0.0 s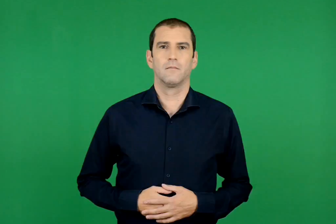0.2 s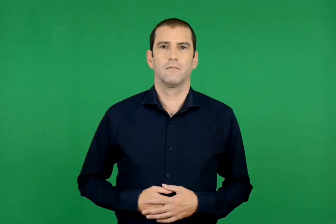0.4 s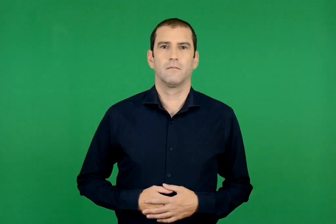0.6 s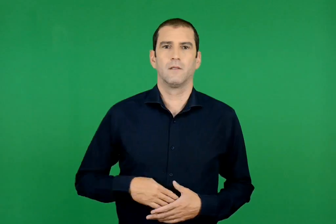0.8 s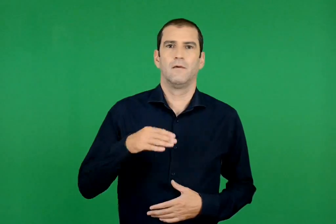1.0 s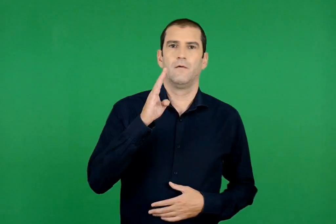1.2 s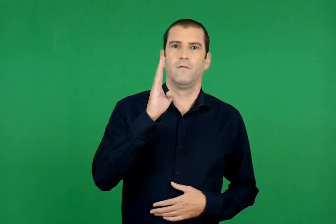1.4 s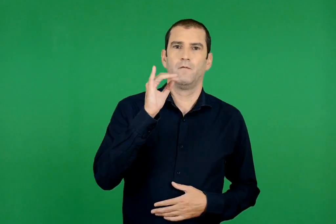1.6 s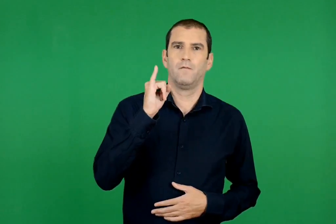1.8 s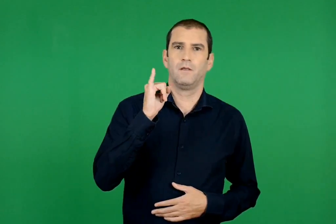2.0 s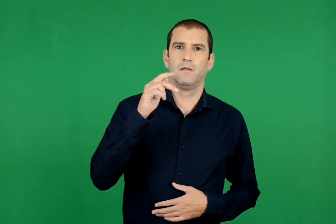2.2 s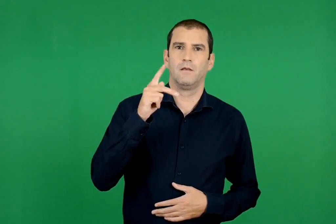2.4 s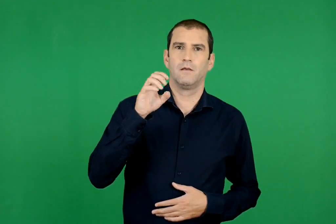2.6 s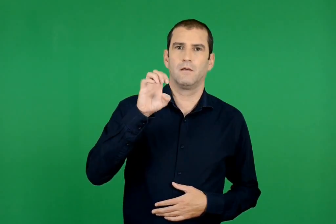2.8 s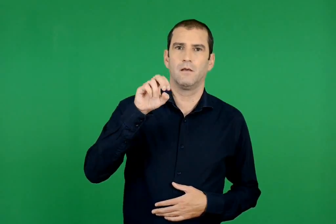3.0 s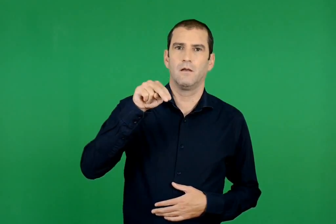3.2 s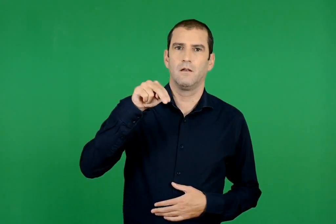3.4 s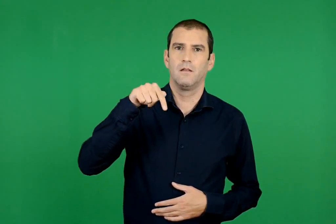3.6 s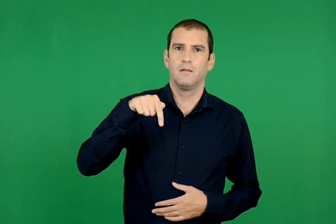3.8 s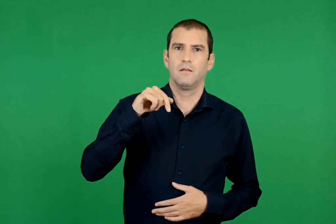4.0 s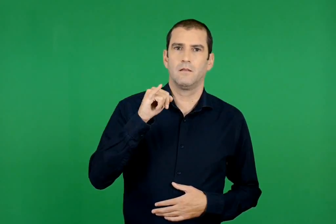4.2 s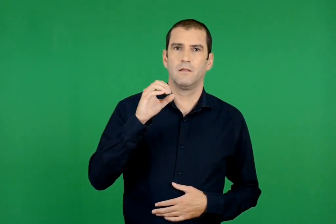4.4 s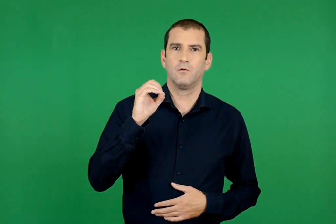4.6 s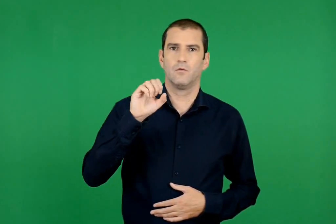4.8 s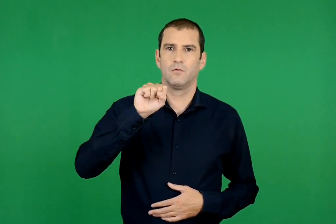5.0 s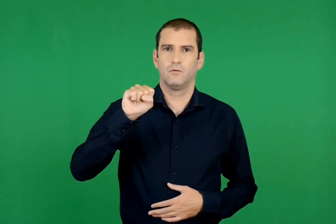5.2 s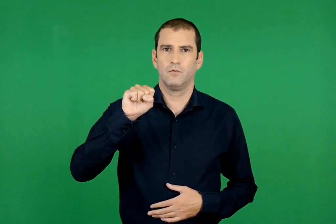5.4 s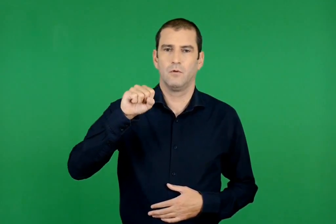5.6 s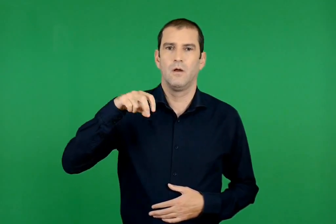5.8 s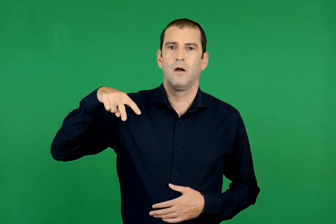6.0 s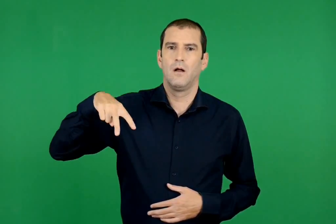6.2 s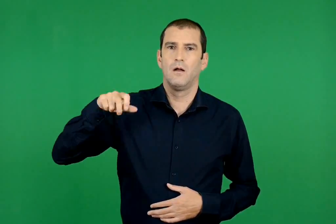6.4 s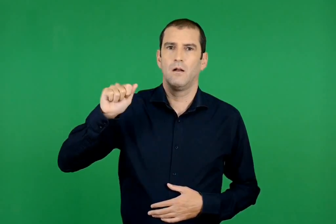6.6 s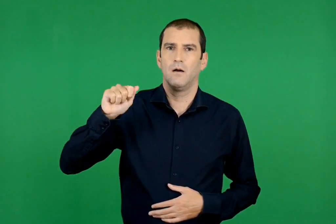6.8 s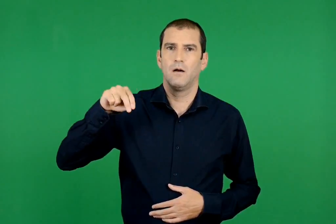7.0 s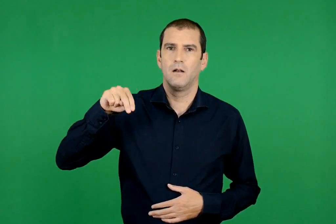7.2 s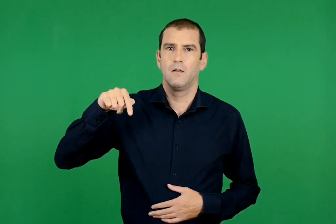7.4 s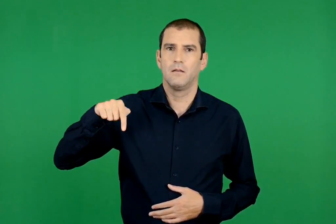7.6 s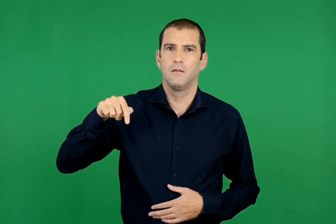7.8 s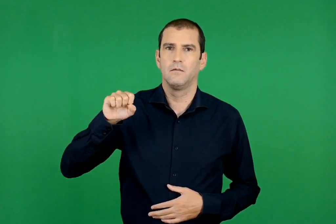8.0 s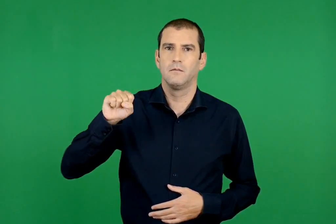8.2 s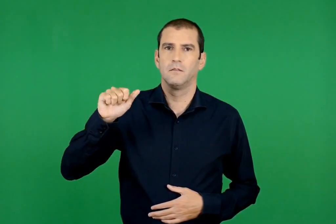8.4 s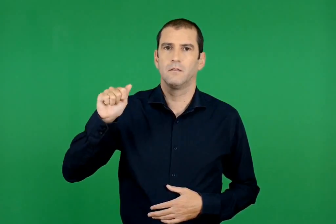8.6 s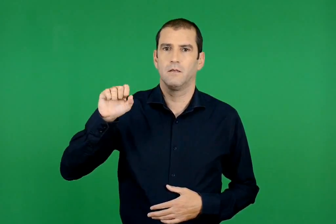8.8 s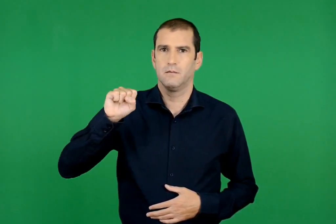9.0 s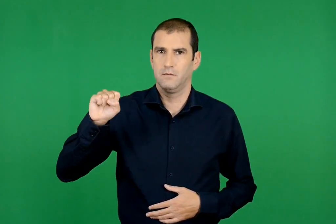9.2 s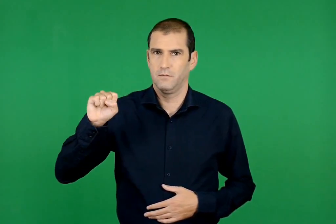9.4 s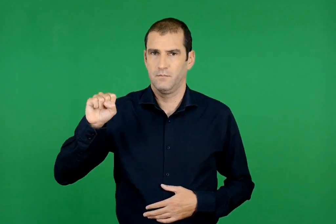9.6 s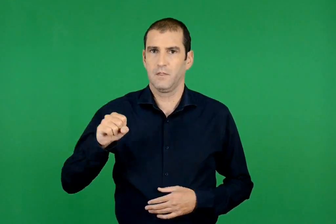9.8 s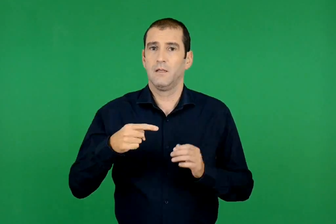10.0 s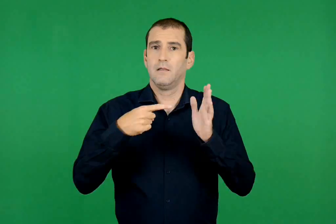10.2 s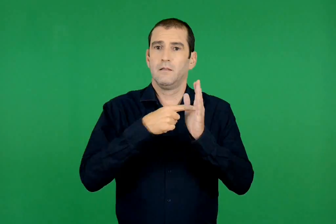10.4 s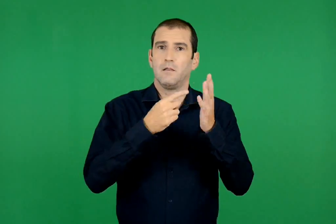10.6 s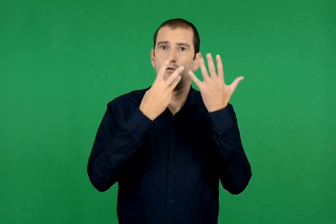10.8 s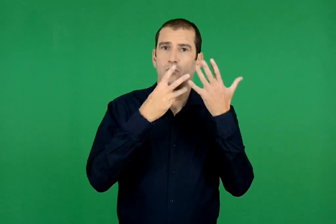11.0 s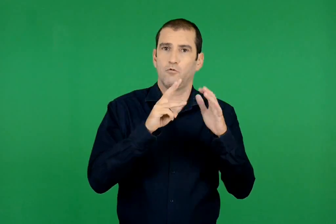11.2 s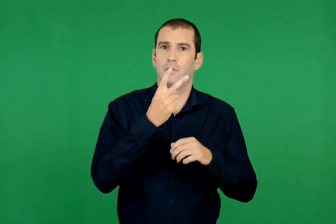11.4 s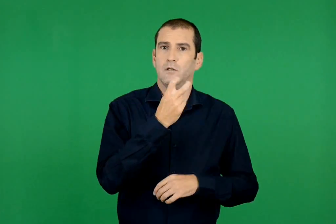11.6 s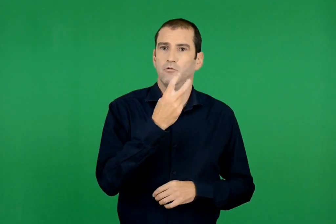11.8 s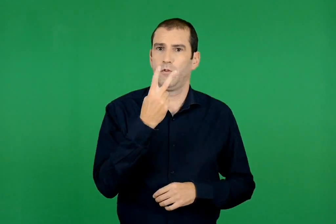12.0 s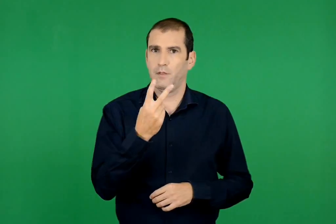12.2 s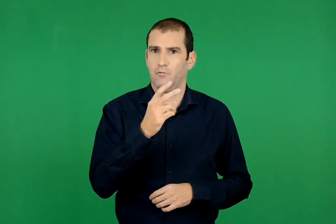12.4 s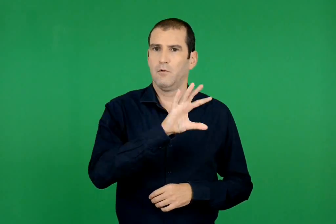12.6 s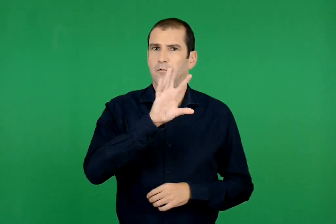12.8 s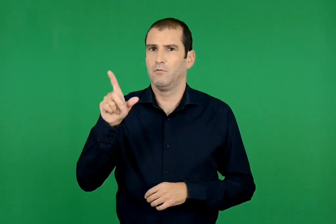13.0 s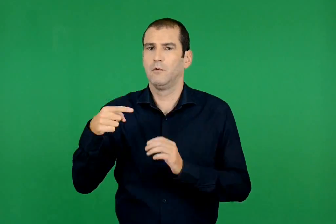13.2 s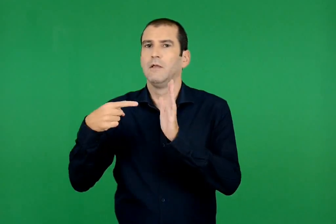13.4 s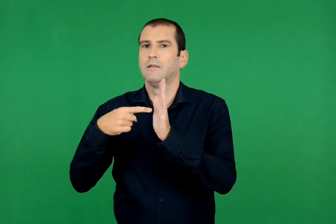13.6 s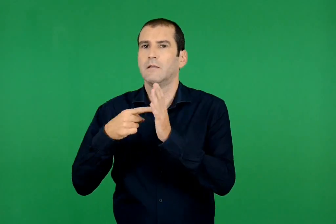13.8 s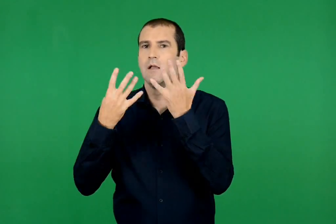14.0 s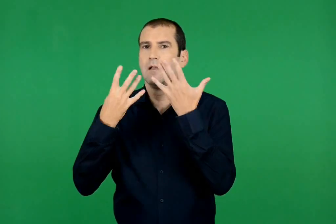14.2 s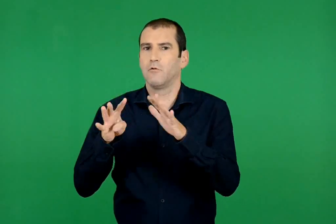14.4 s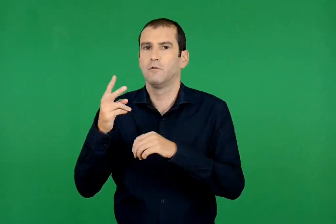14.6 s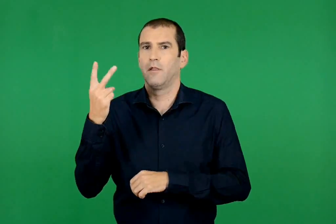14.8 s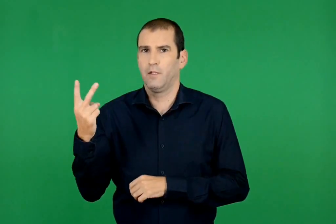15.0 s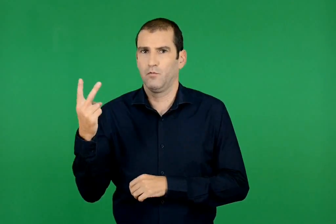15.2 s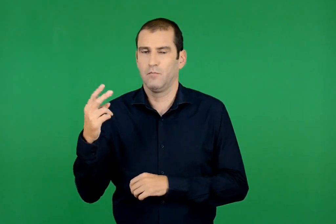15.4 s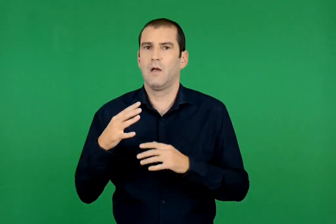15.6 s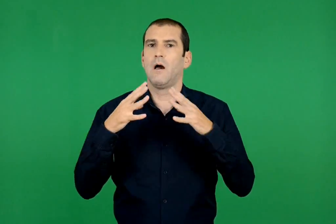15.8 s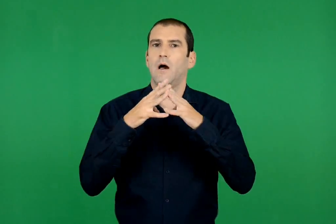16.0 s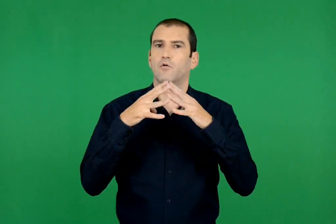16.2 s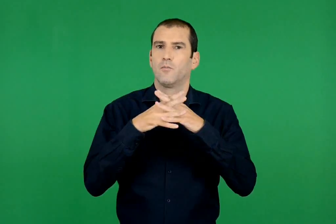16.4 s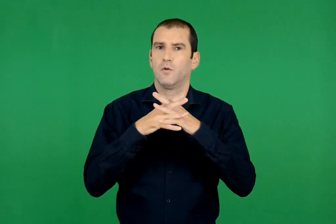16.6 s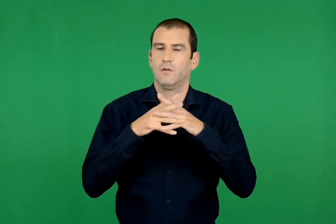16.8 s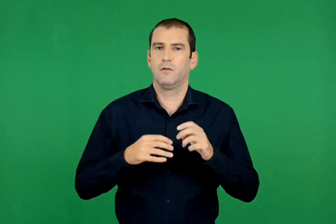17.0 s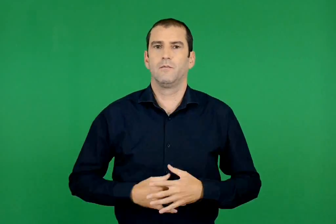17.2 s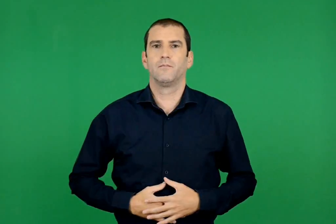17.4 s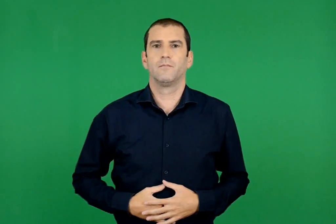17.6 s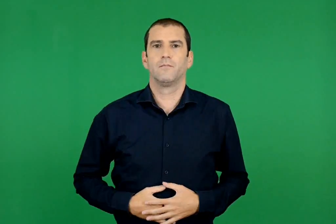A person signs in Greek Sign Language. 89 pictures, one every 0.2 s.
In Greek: βικέντιος λάντσας 18221902 , ακρόπολη
